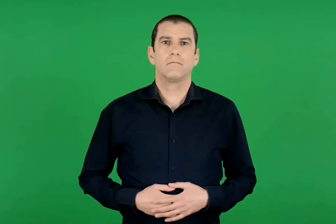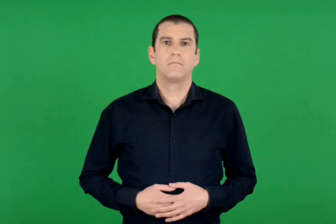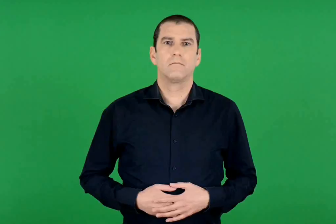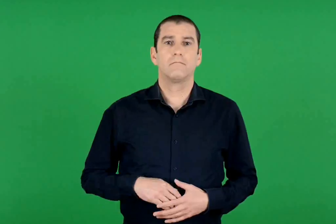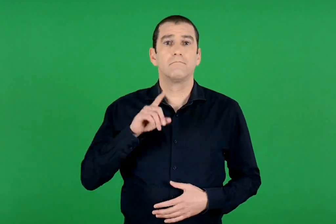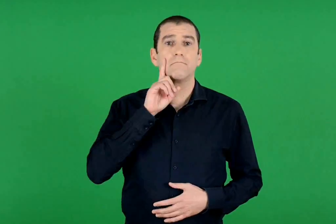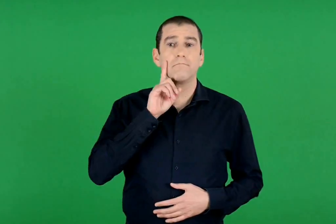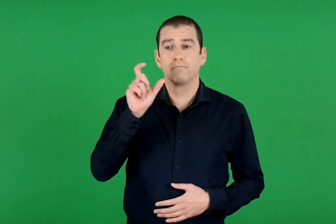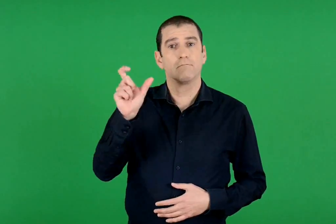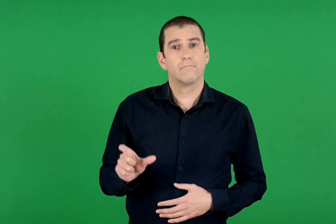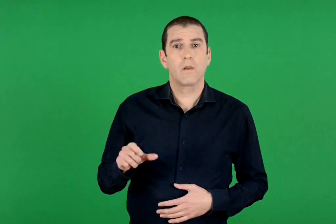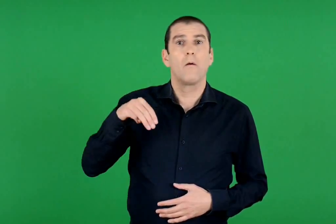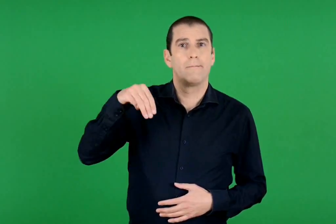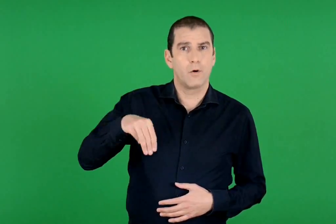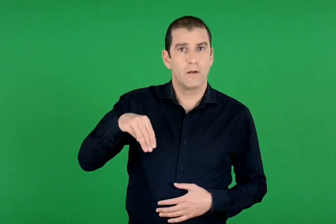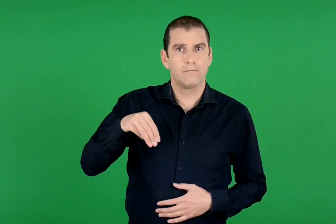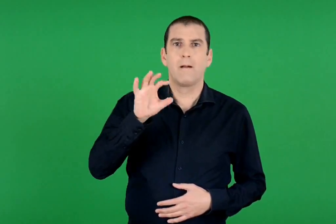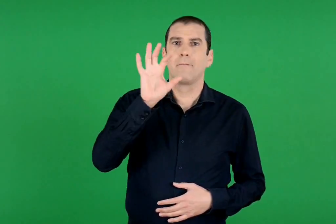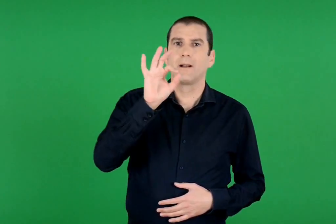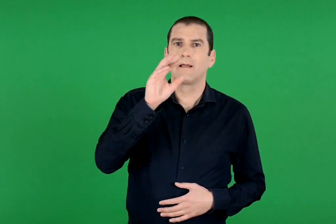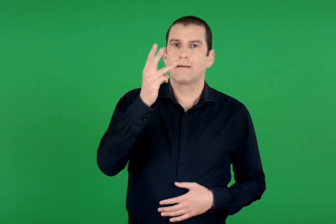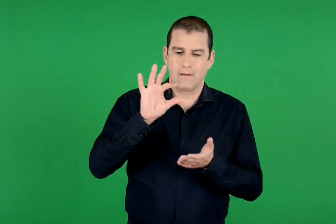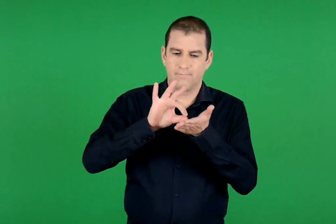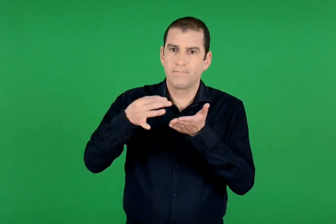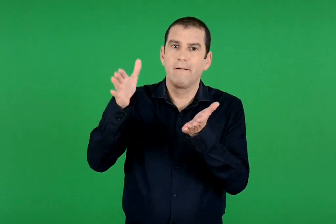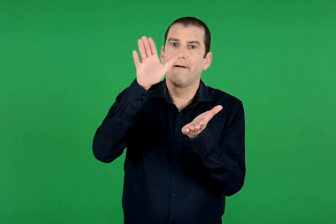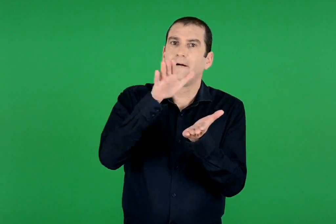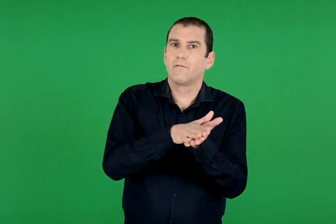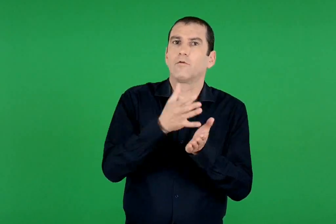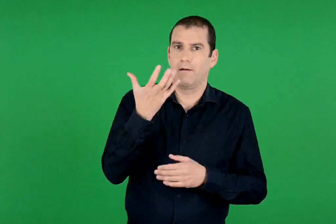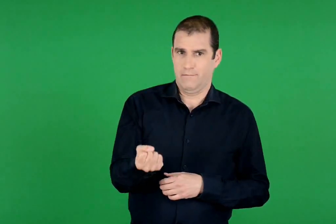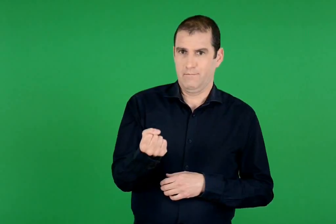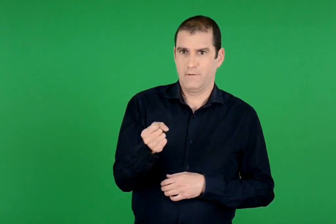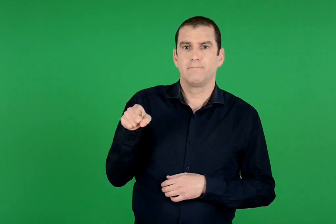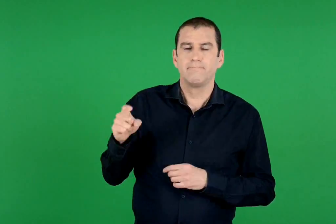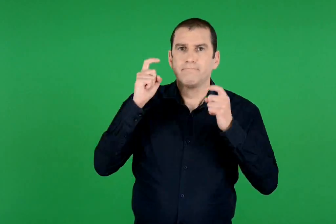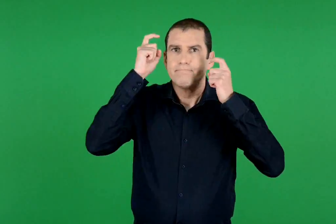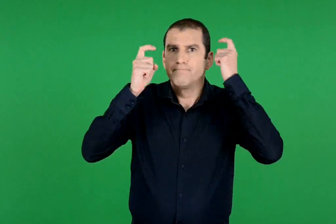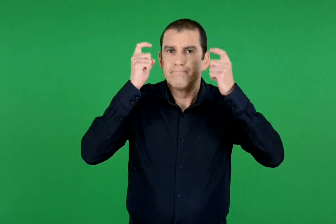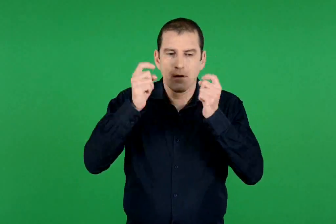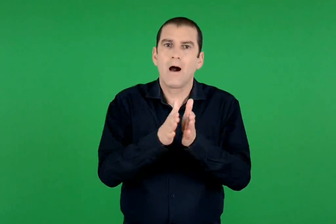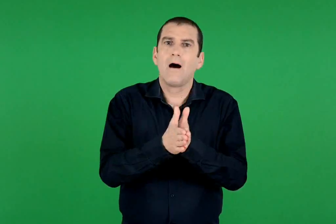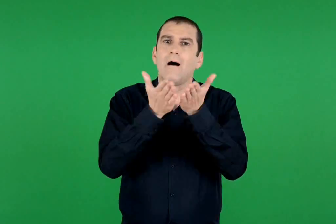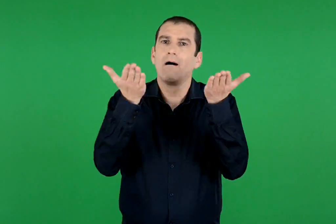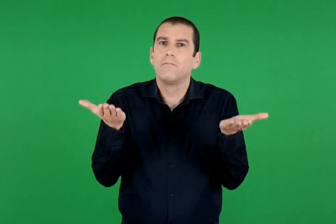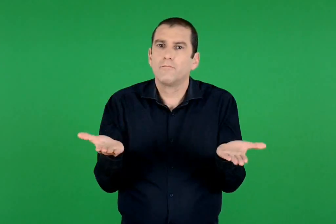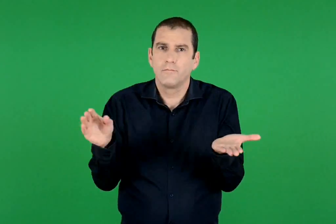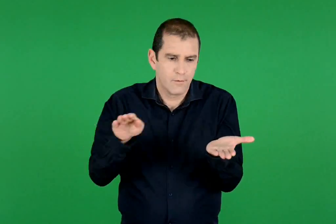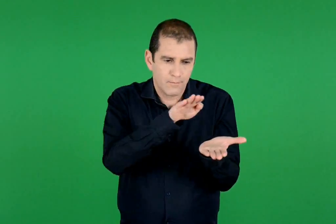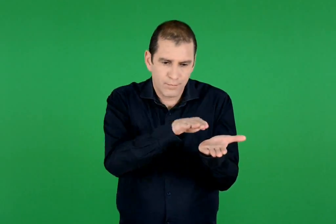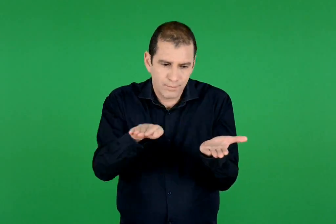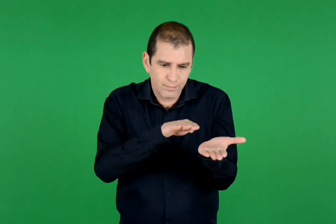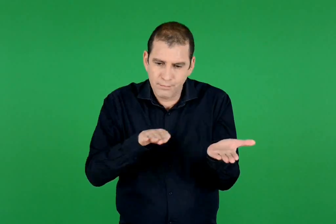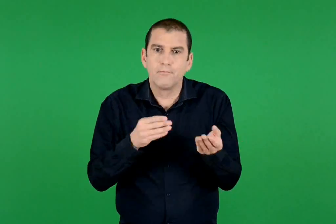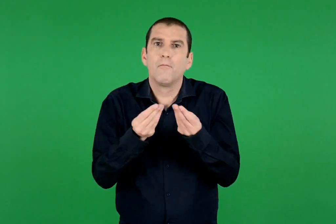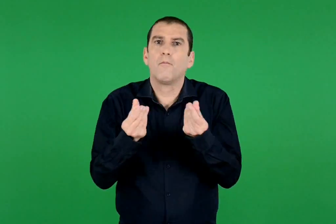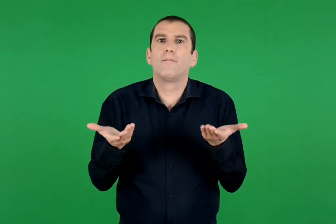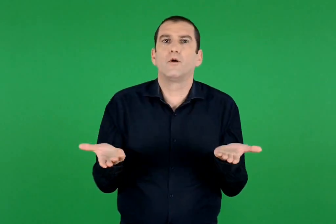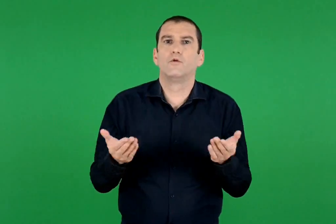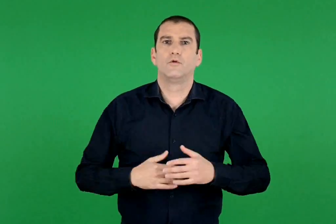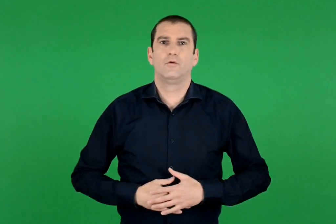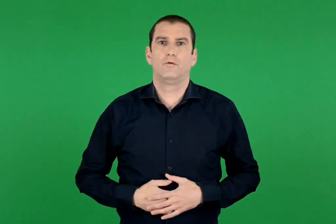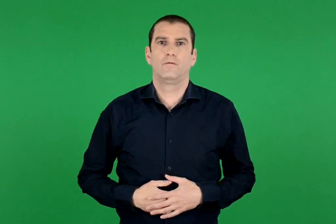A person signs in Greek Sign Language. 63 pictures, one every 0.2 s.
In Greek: η μπόνα έχει 53 αυτοκόλλητα και σκέφτεται πώς να τα τοποθετήσει στο άλμπουμ
